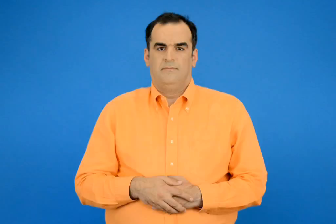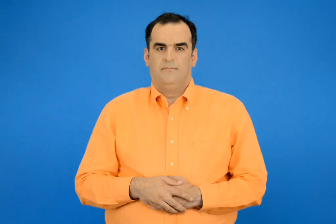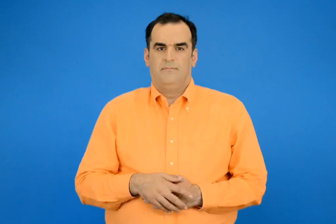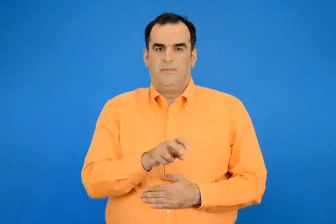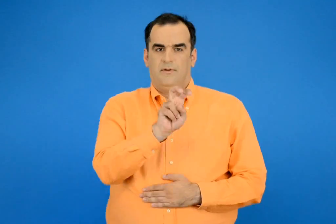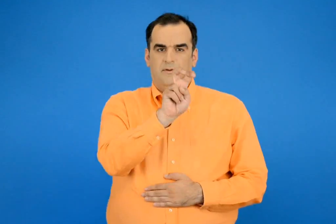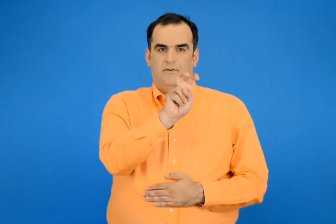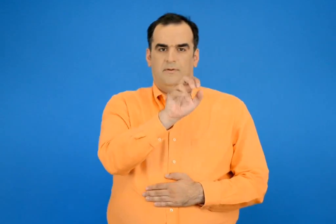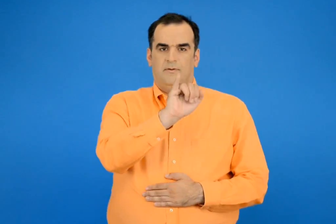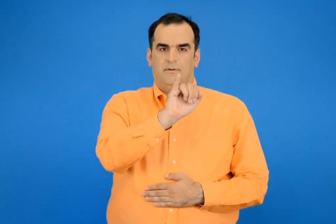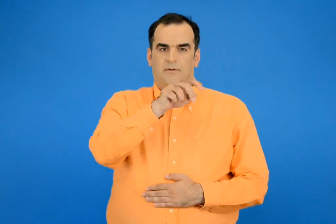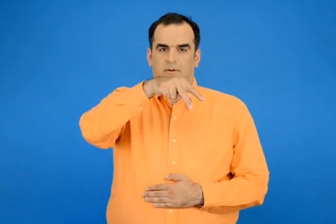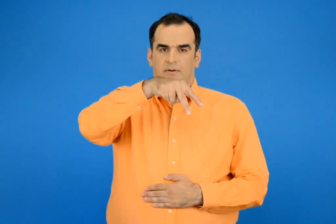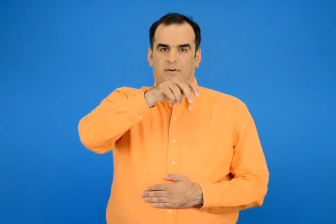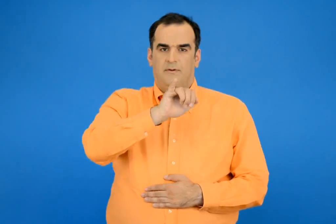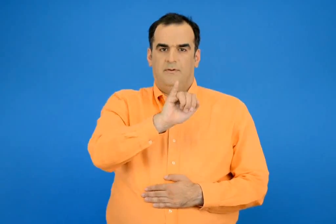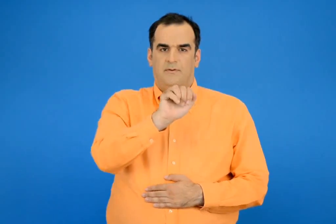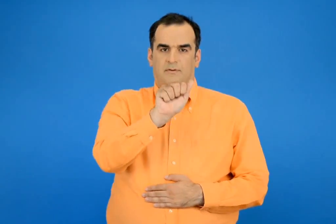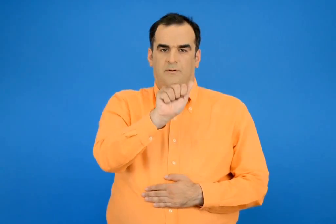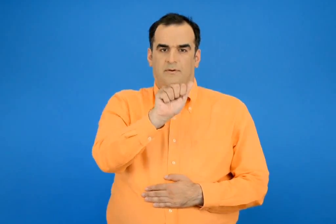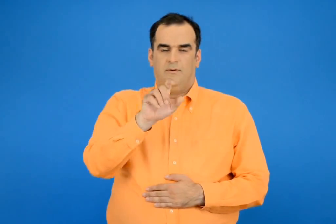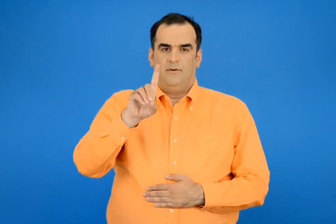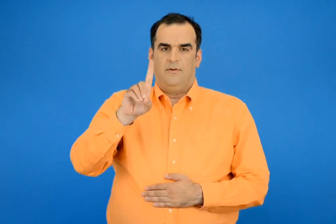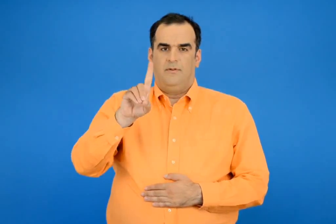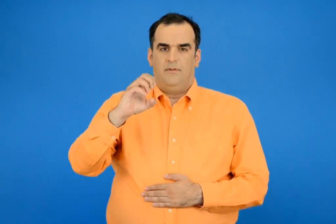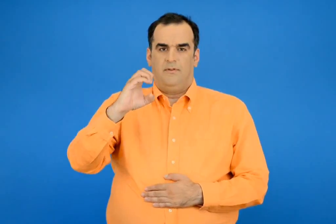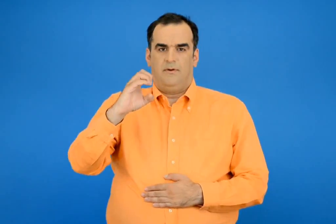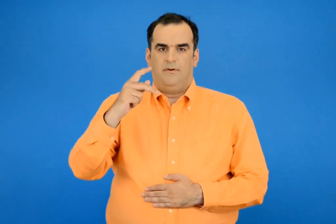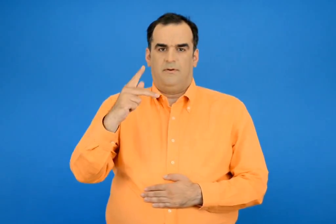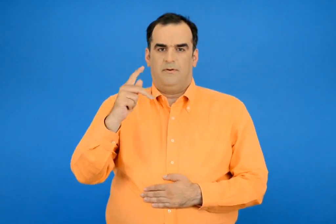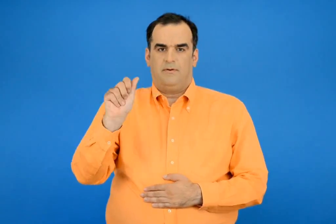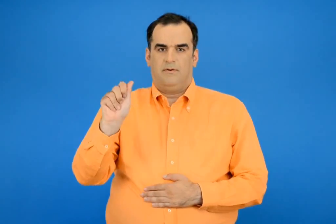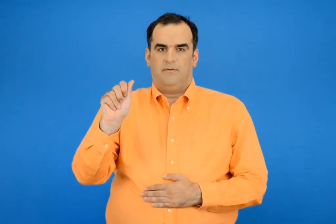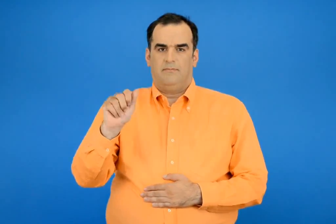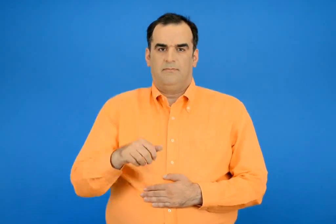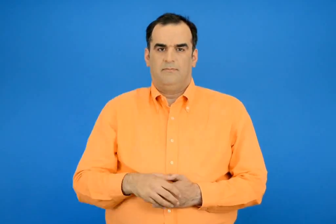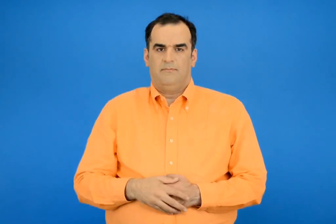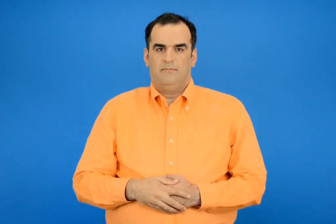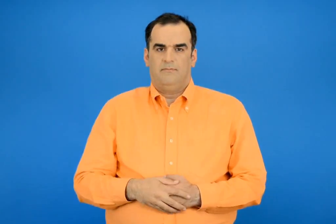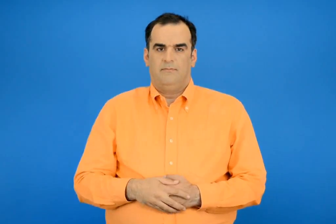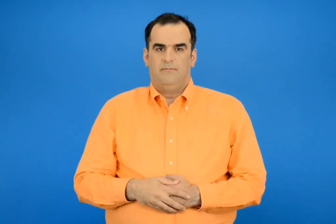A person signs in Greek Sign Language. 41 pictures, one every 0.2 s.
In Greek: χίλια δέκα
